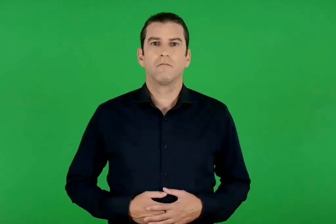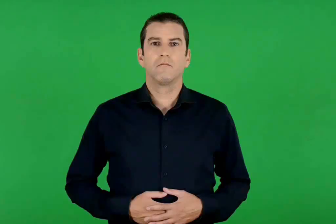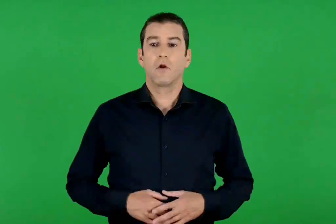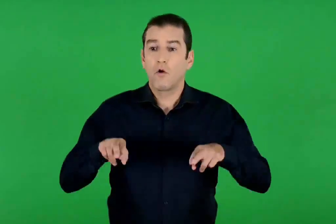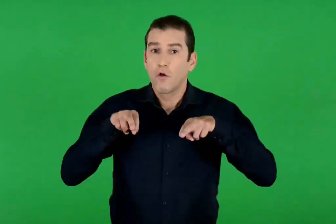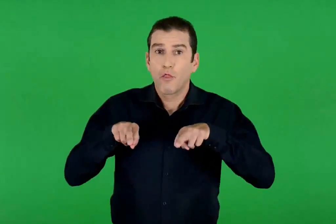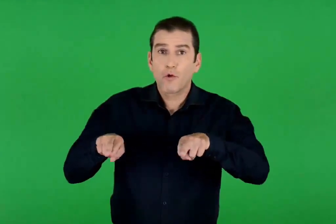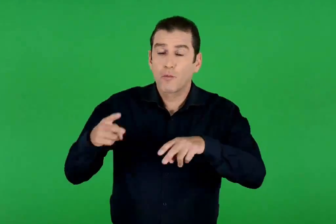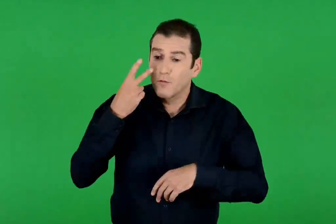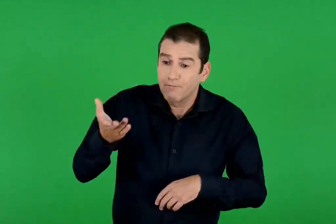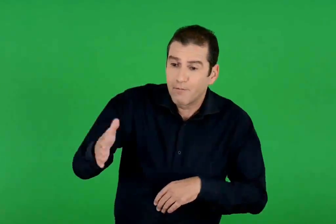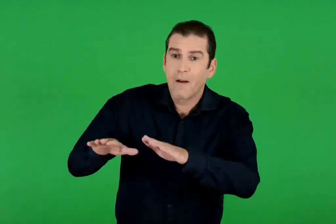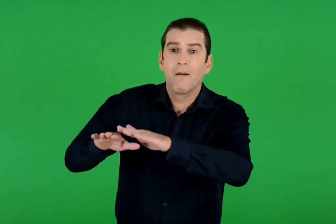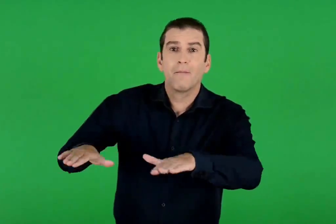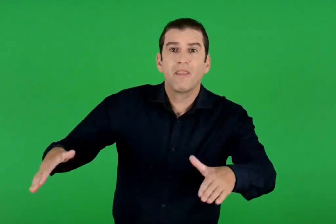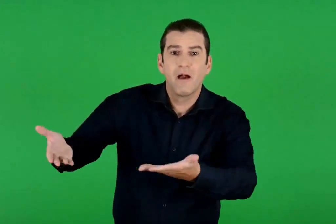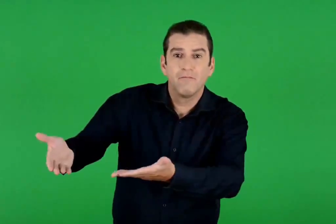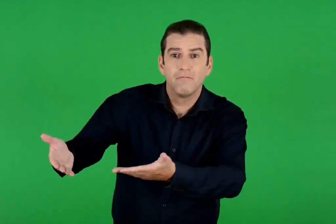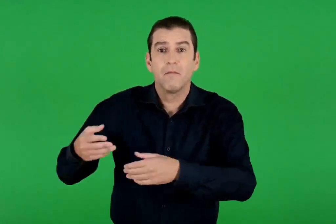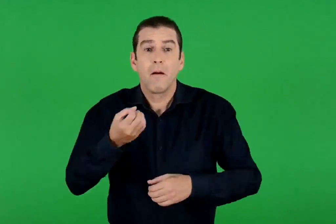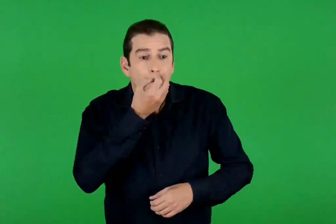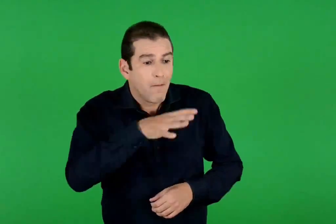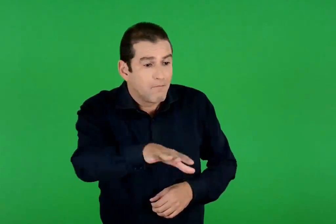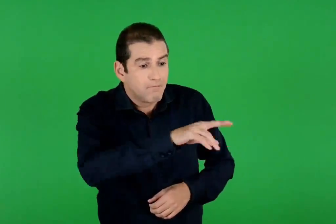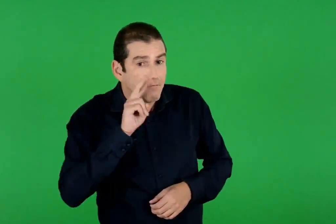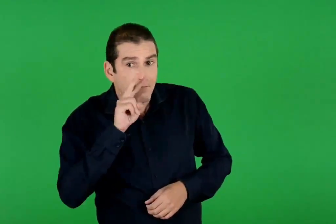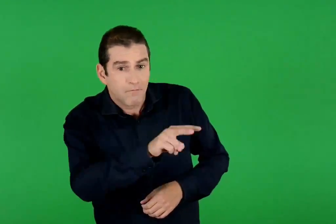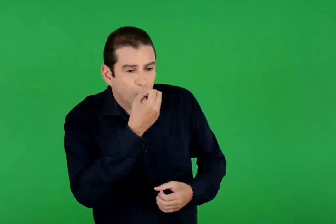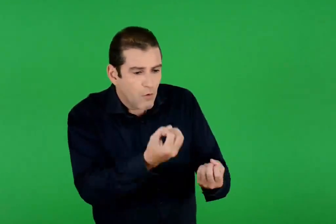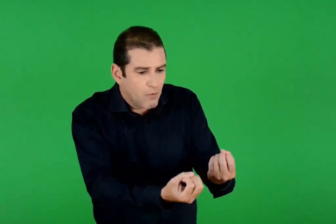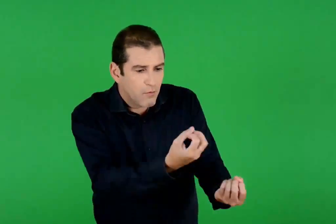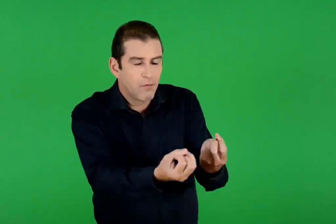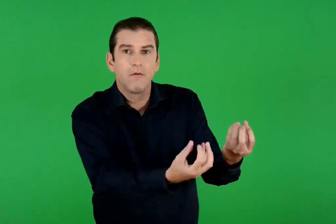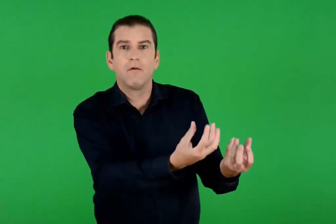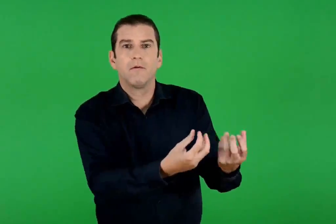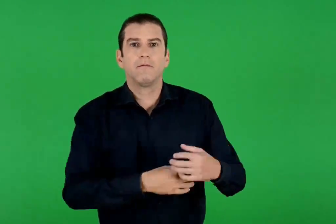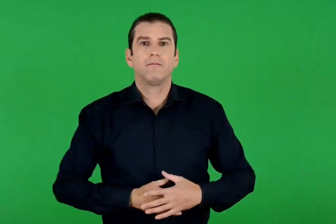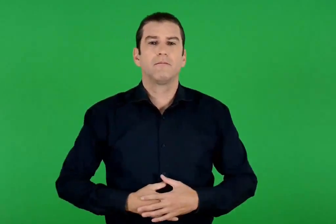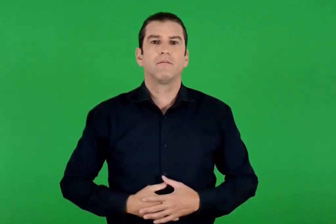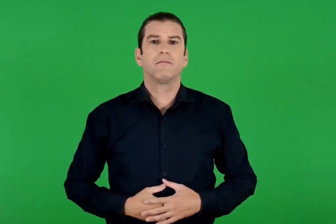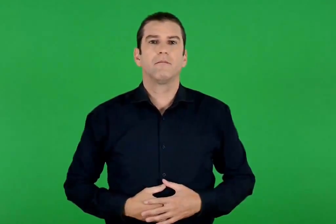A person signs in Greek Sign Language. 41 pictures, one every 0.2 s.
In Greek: κοίτα στο δρόμο τα παιδιά , κοίταξε τα άνθη στο περβόλι
